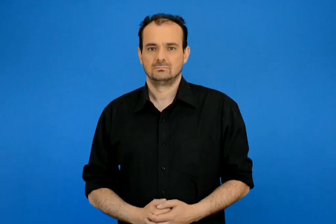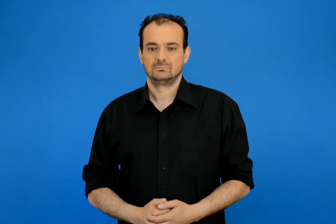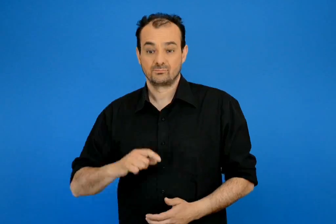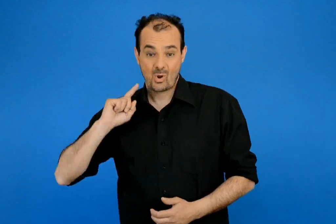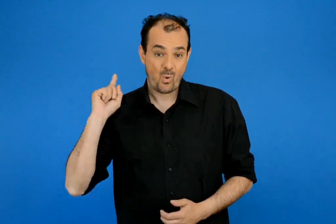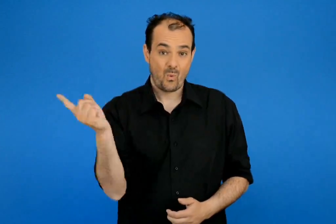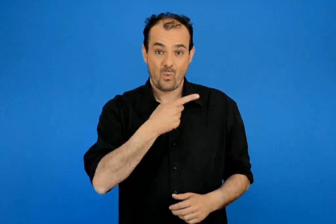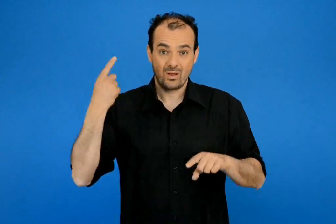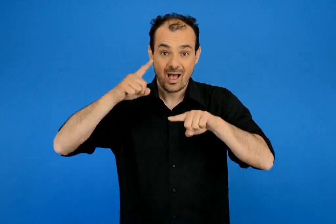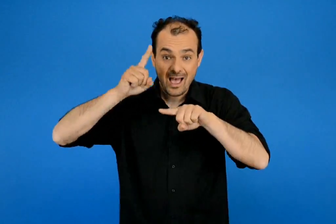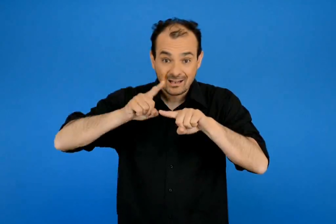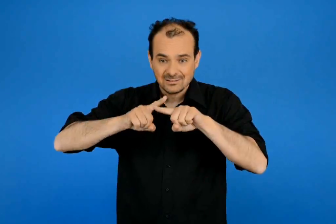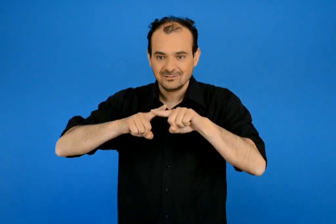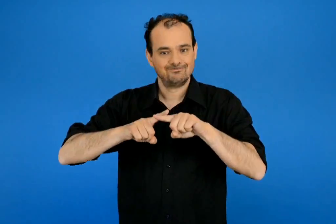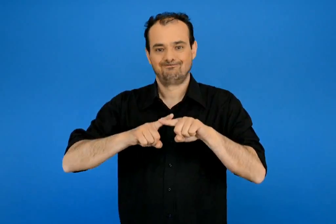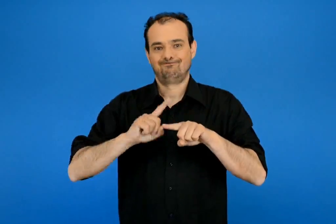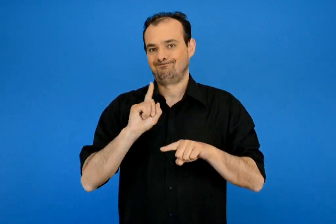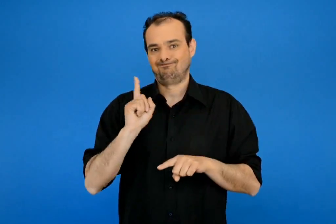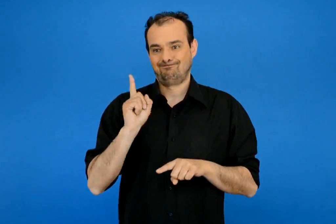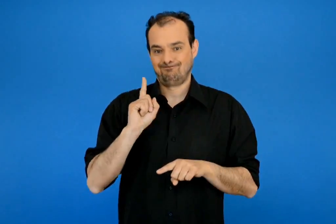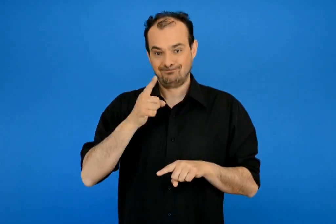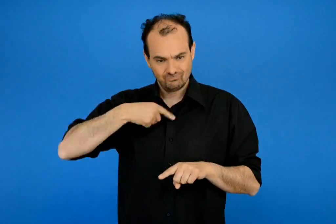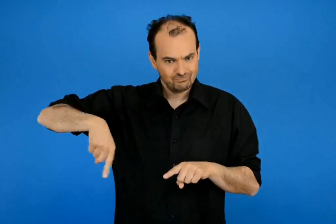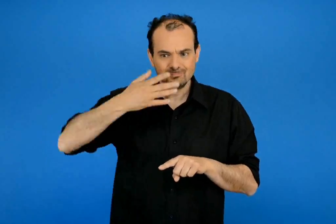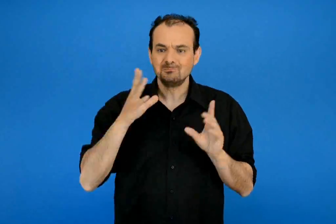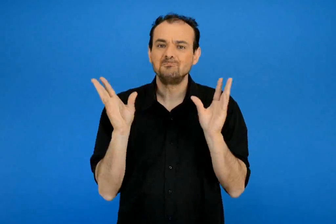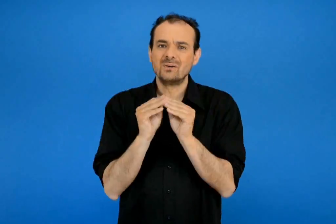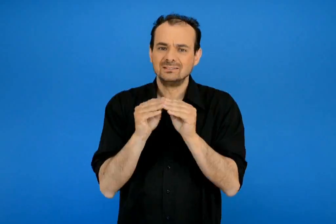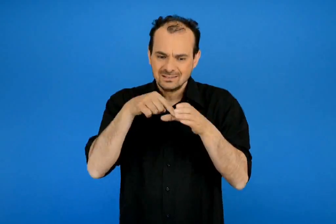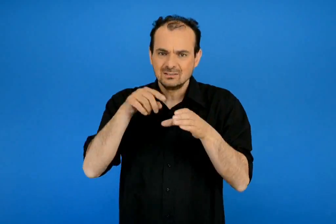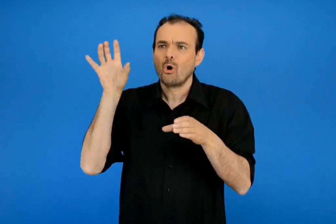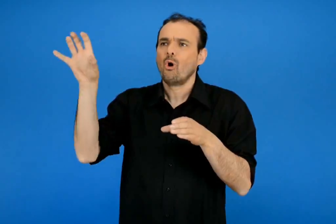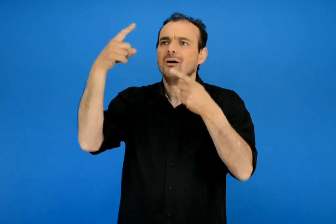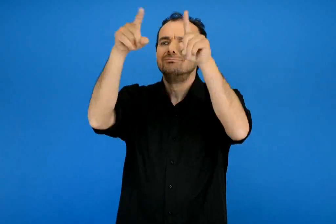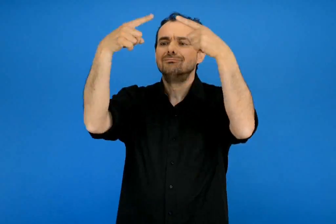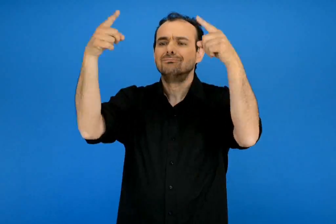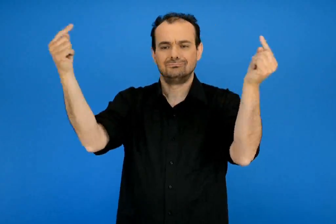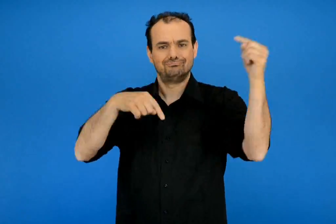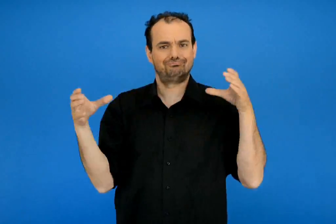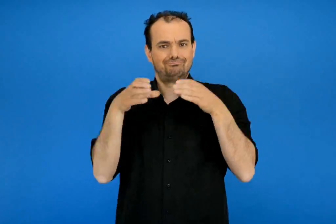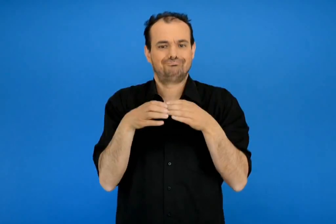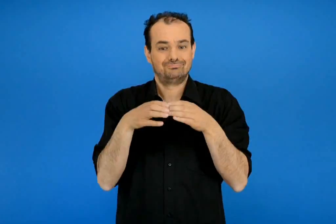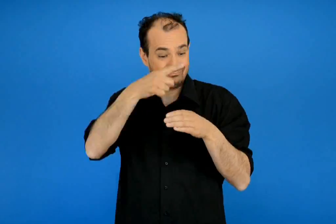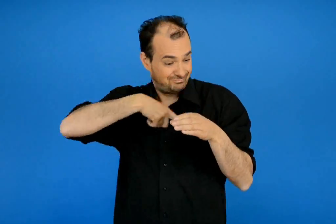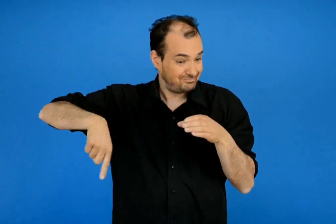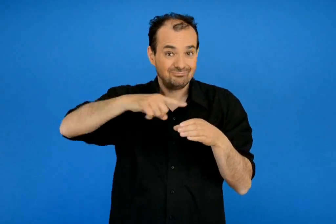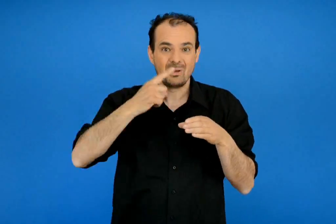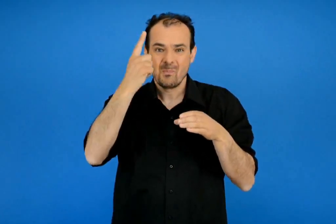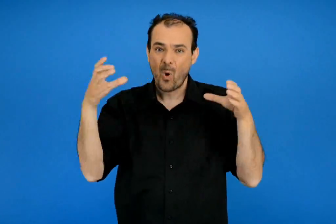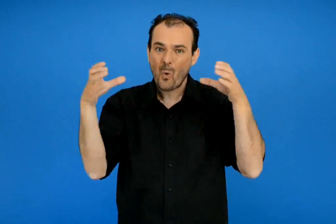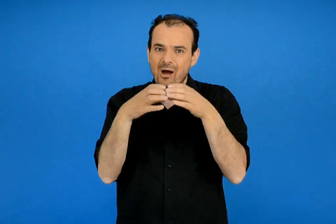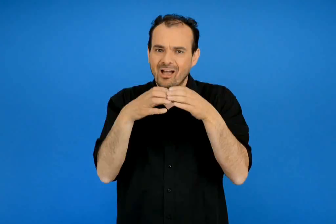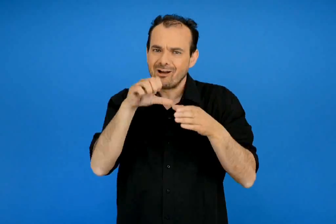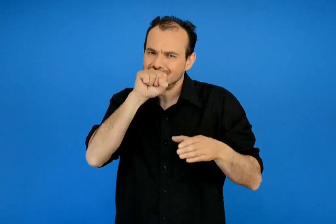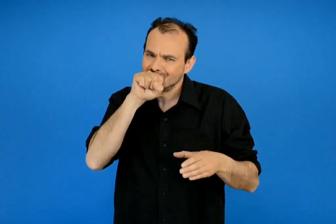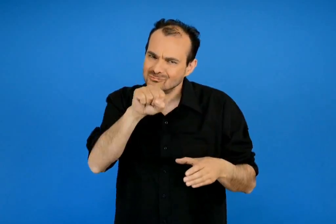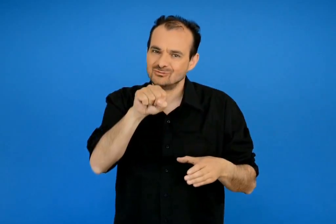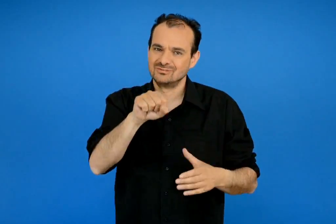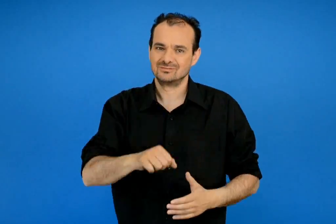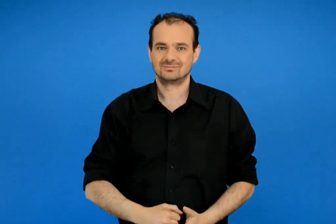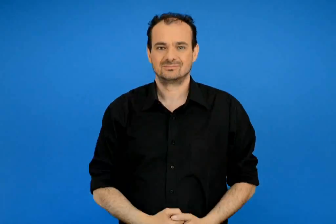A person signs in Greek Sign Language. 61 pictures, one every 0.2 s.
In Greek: δεν είμαστε όλοι έλληνες έχουμε συμμαθητές και από άλλες χώρες είμαστε μια αγαπημένη ομάδα
